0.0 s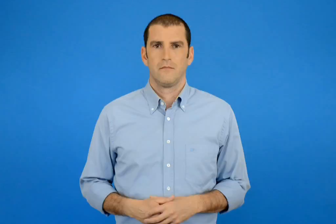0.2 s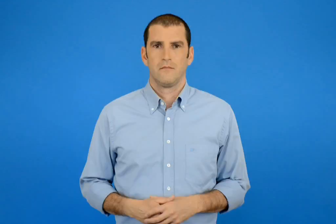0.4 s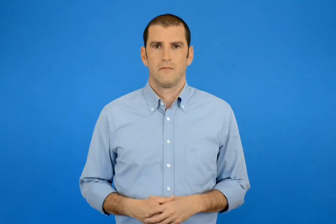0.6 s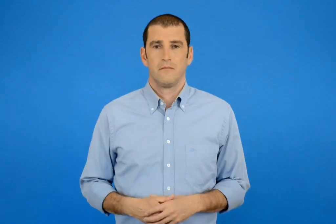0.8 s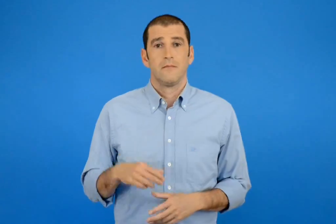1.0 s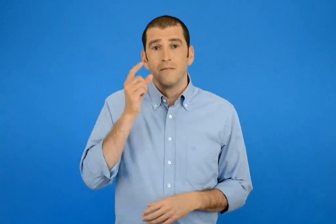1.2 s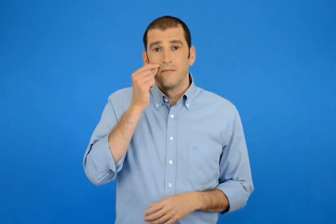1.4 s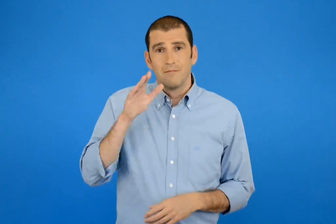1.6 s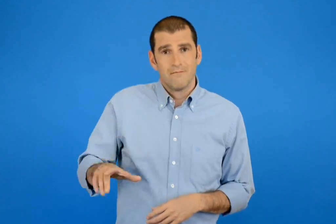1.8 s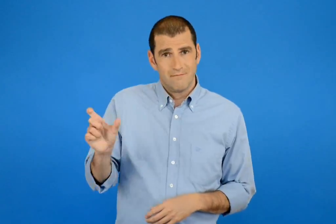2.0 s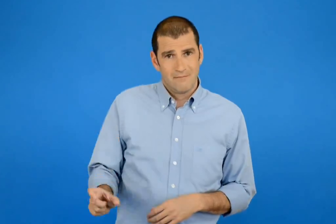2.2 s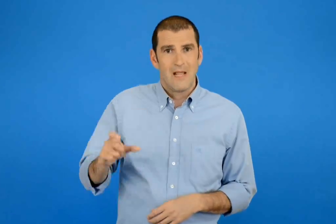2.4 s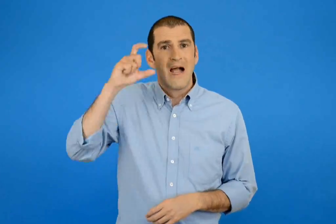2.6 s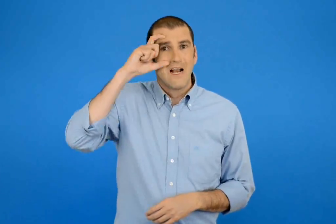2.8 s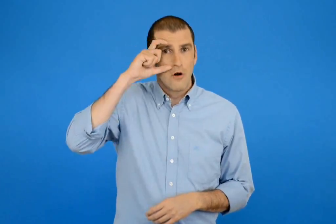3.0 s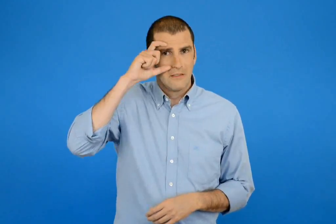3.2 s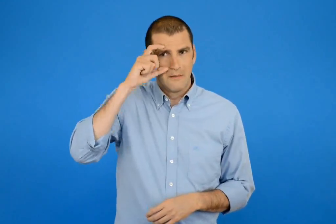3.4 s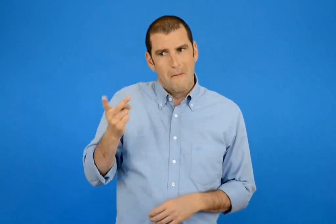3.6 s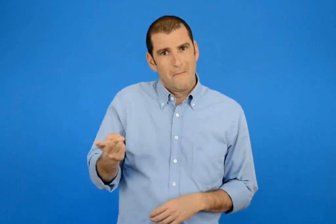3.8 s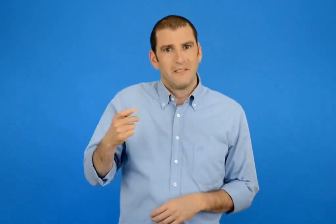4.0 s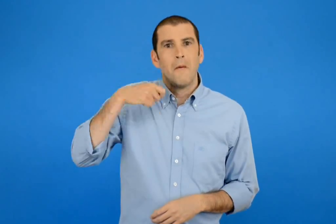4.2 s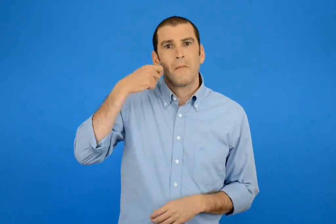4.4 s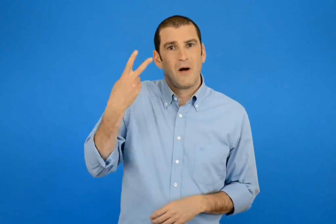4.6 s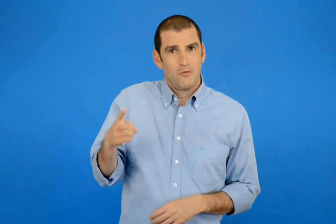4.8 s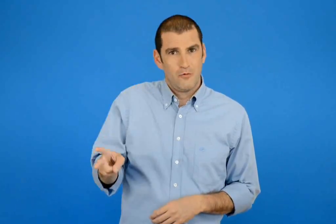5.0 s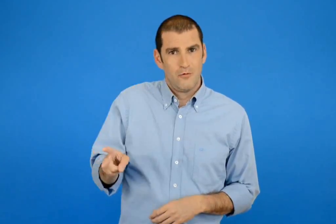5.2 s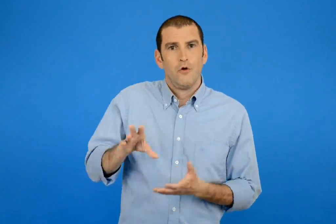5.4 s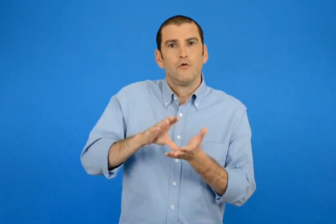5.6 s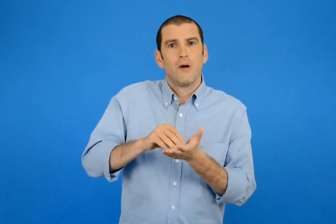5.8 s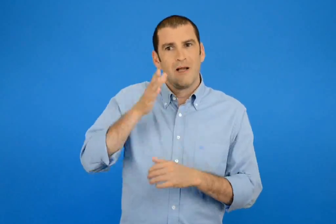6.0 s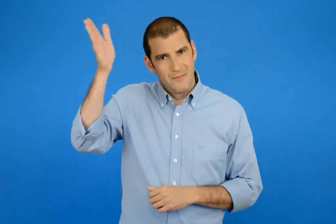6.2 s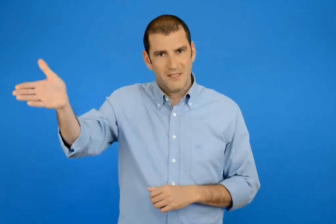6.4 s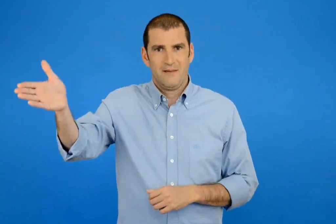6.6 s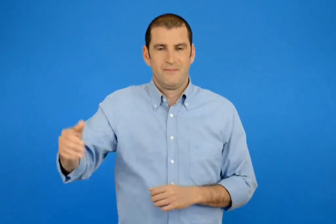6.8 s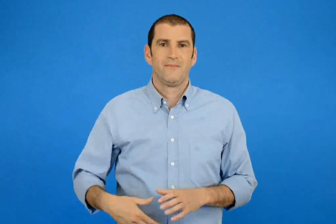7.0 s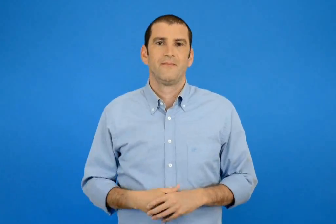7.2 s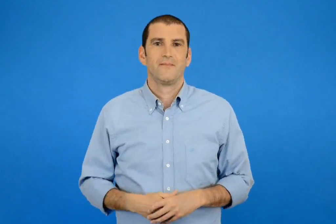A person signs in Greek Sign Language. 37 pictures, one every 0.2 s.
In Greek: ο νικόλας πήγε στην υπεραγορά με τη μητέρα του
